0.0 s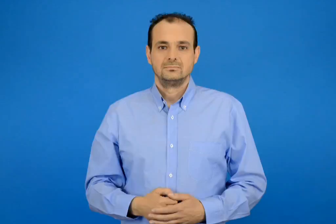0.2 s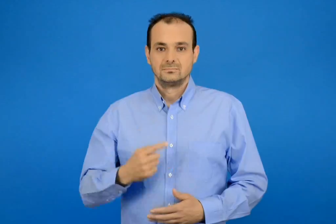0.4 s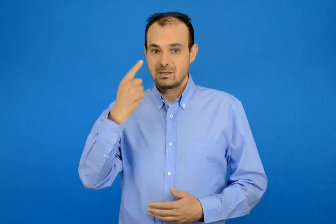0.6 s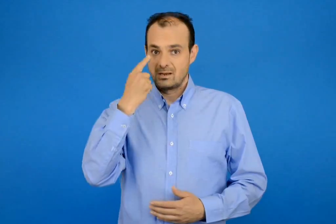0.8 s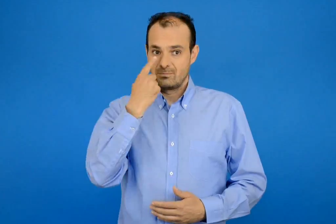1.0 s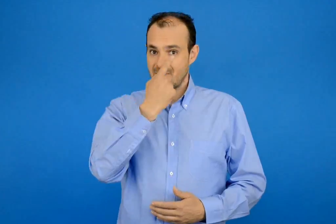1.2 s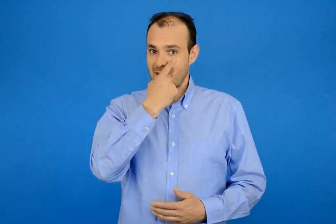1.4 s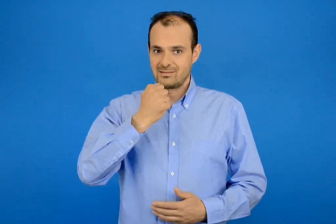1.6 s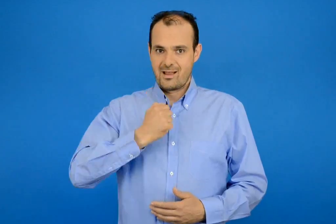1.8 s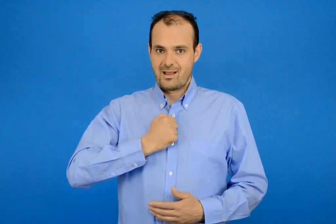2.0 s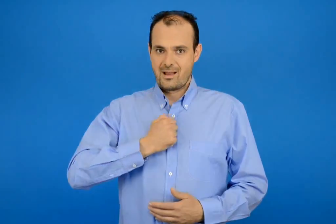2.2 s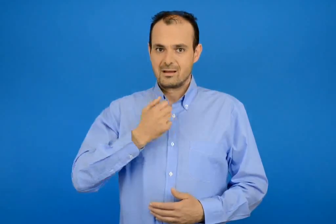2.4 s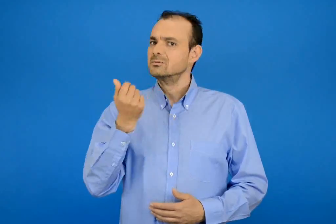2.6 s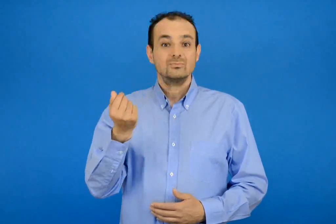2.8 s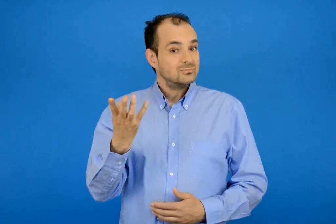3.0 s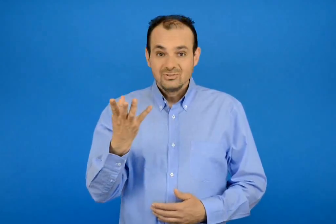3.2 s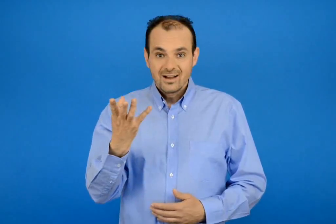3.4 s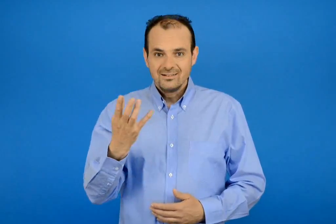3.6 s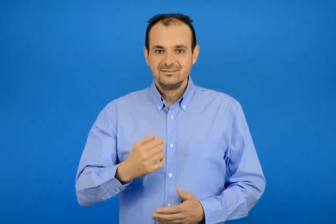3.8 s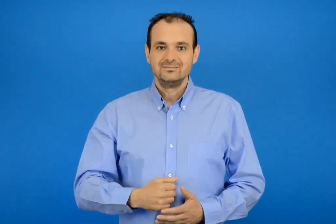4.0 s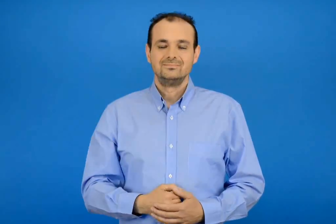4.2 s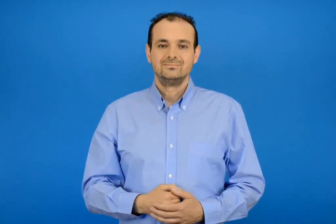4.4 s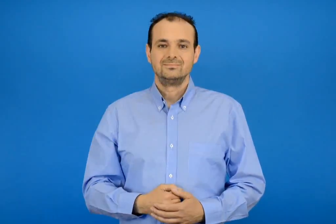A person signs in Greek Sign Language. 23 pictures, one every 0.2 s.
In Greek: πόσα είναι τα ματιά μου ;
